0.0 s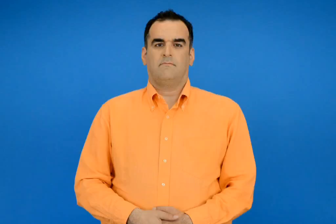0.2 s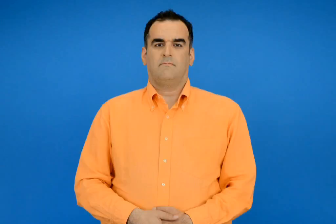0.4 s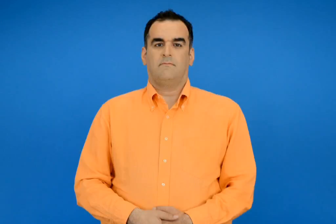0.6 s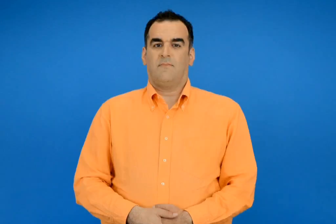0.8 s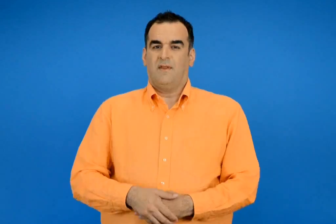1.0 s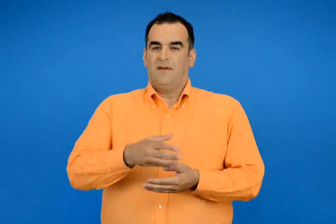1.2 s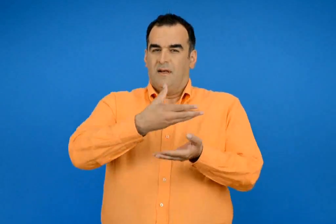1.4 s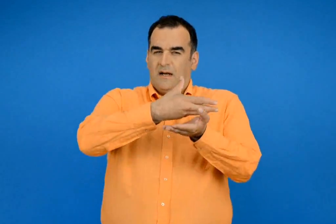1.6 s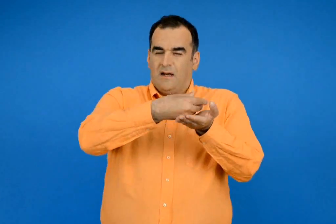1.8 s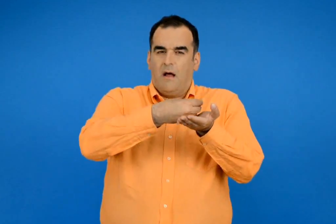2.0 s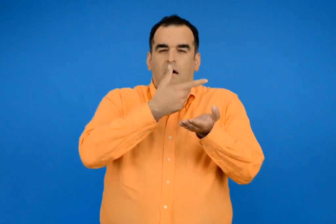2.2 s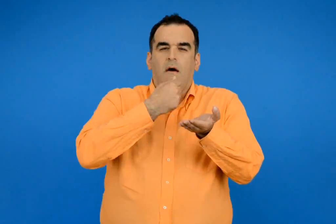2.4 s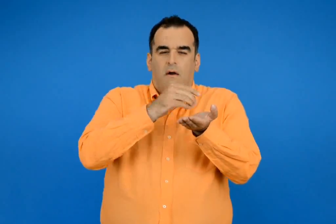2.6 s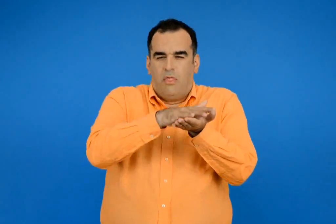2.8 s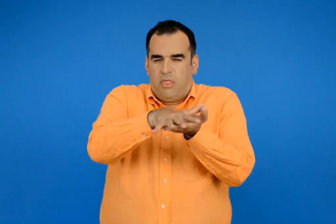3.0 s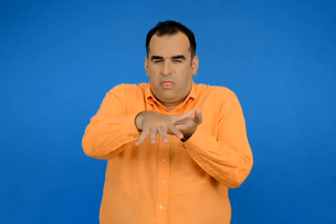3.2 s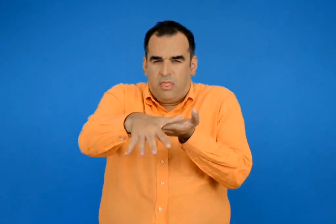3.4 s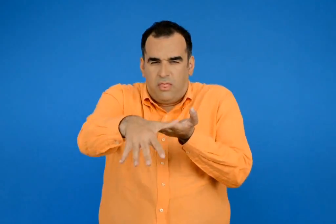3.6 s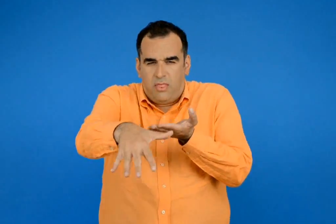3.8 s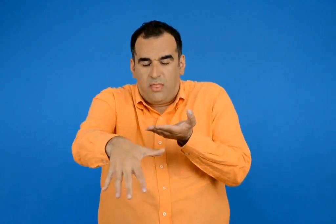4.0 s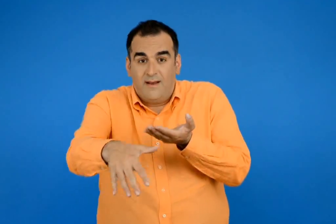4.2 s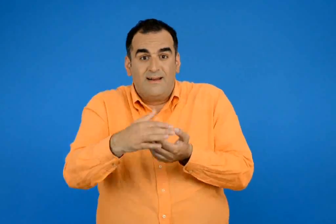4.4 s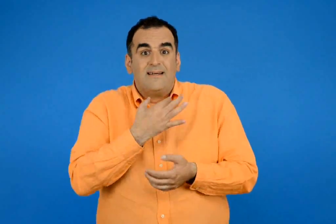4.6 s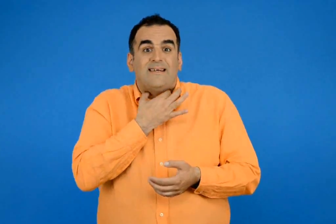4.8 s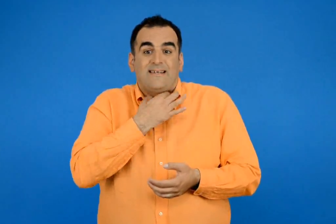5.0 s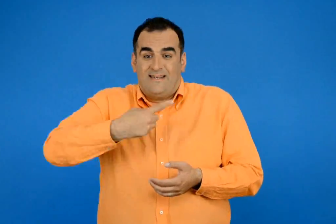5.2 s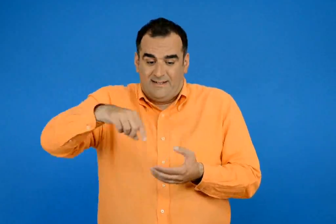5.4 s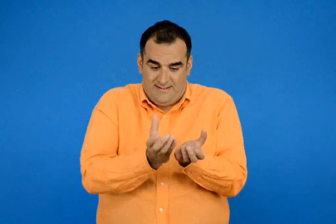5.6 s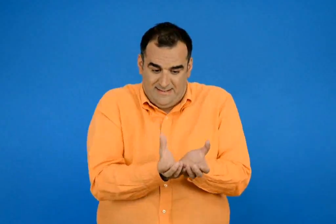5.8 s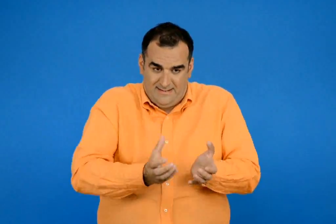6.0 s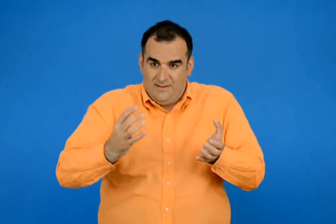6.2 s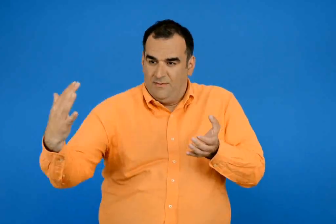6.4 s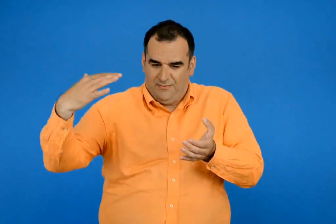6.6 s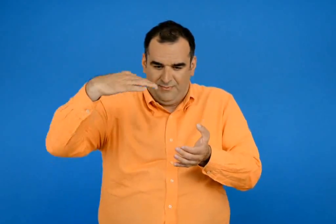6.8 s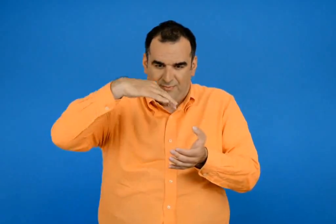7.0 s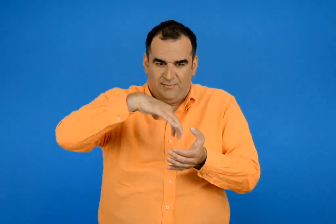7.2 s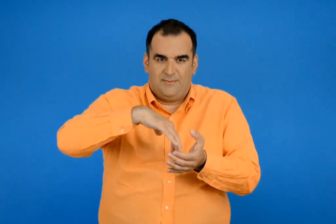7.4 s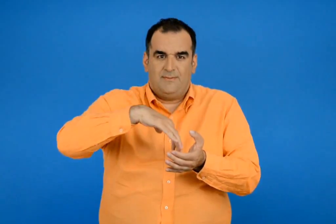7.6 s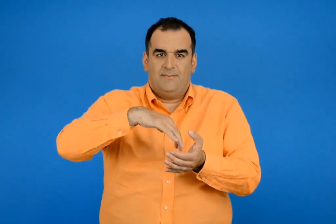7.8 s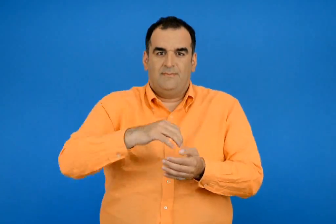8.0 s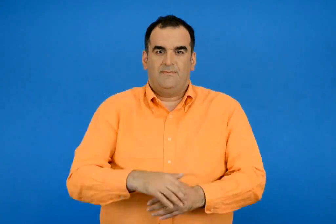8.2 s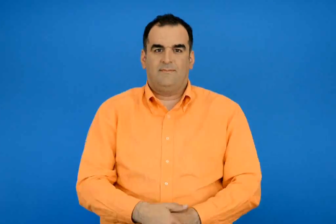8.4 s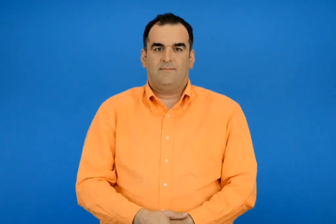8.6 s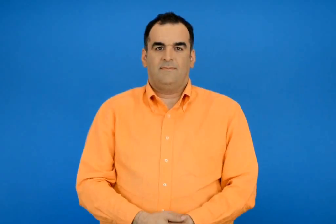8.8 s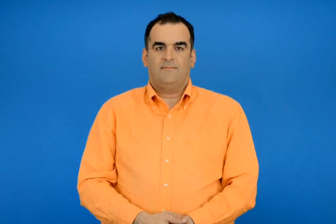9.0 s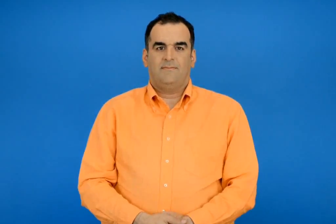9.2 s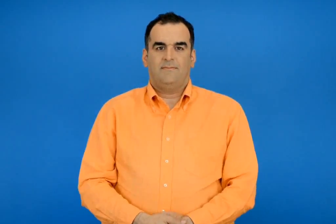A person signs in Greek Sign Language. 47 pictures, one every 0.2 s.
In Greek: τα υγρά χύνονται ευκολά κυλάνε χρειαζόμαστε λοιπόν ένα δοχείο για τα βάζουμε μέσα
